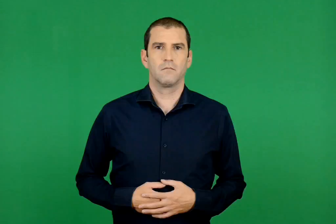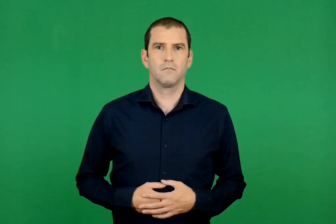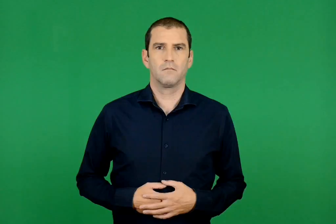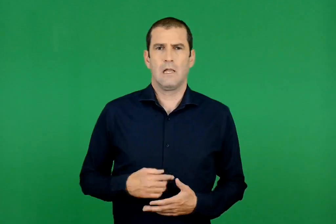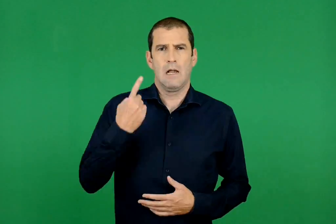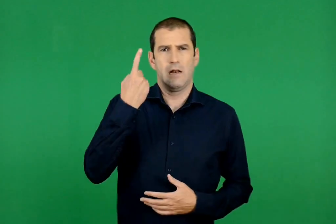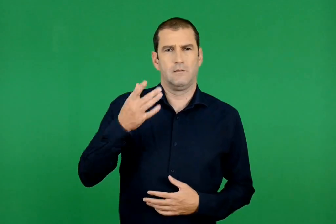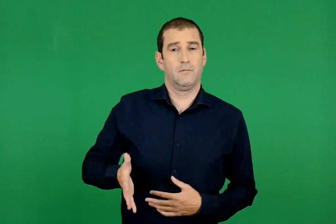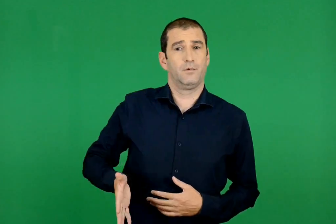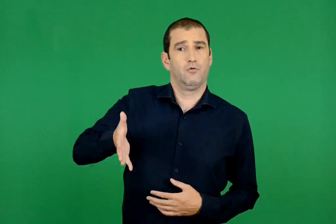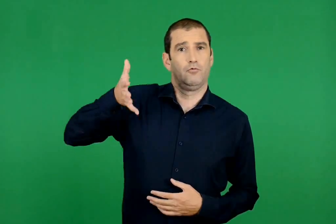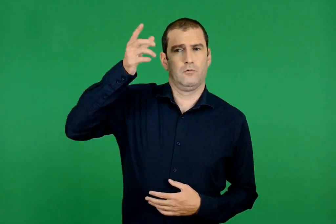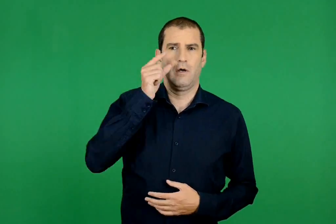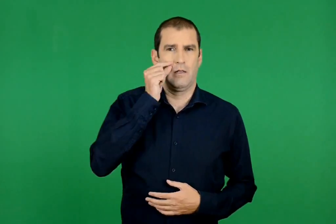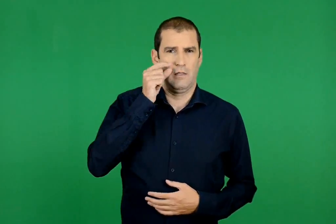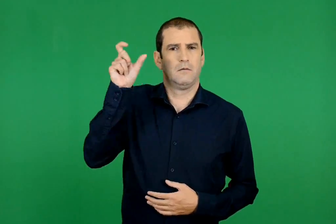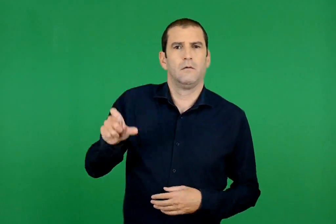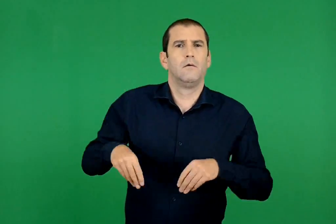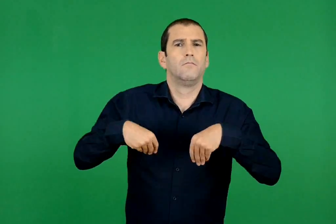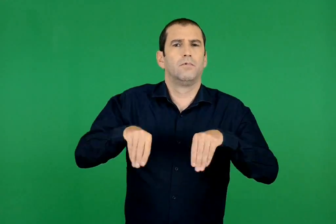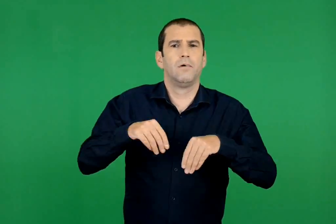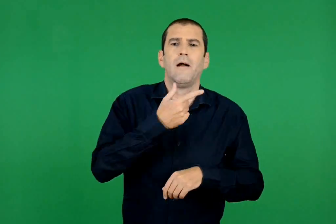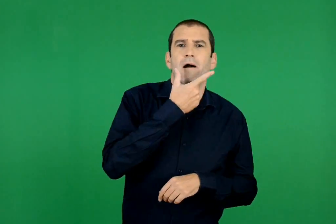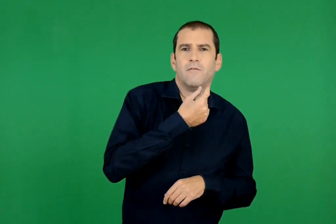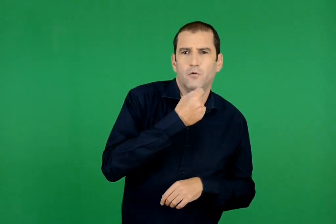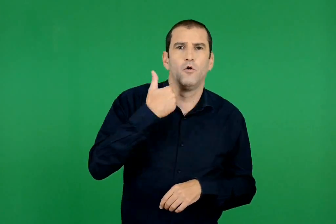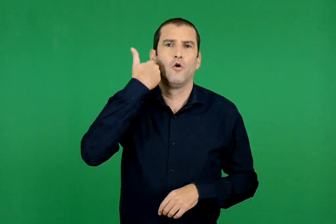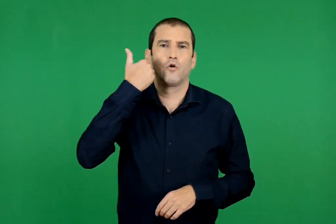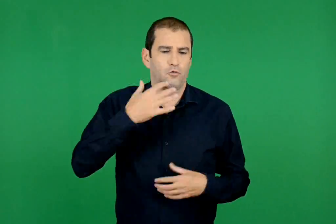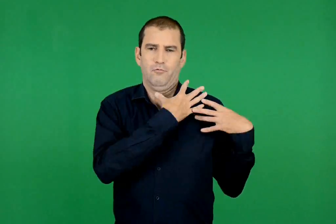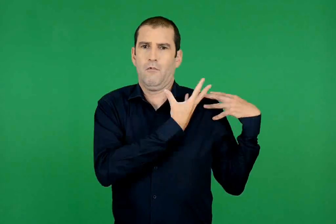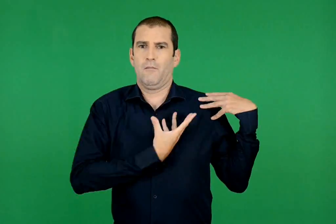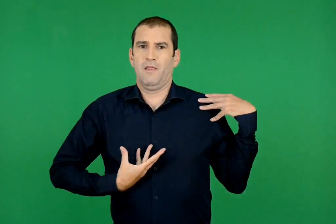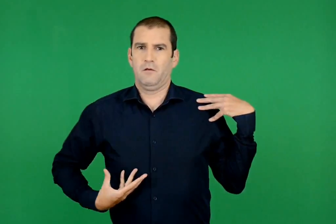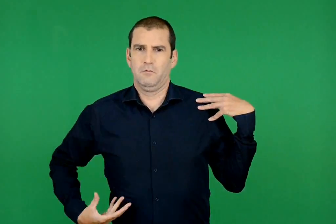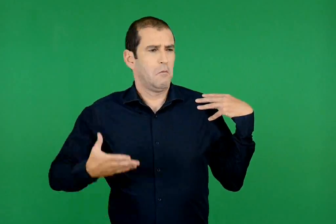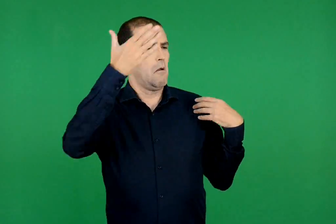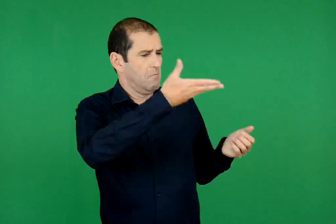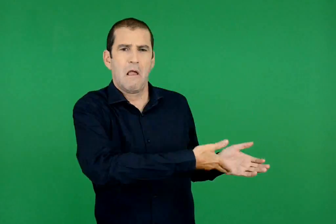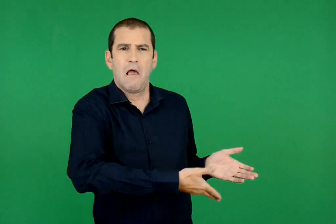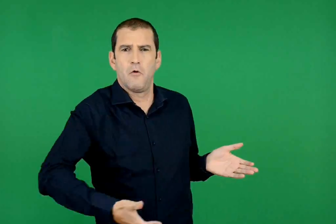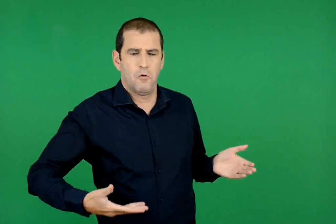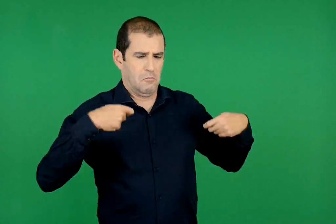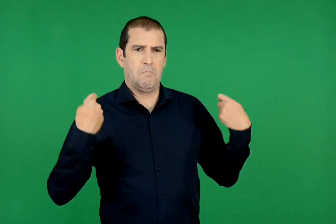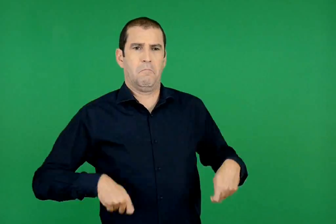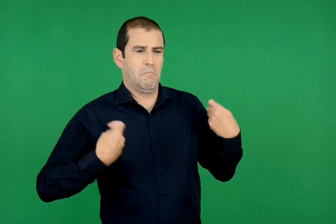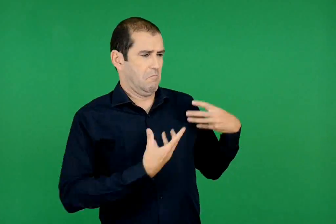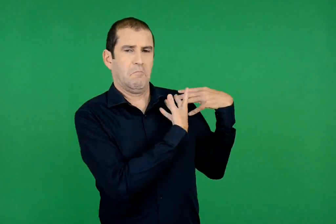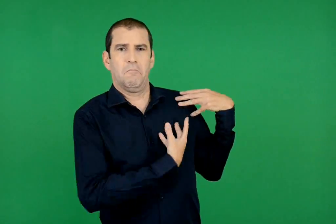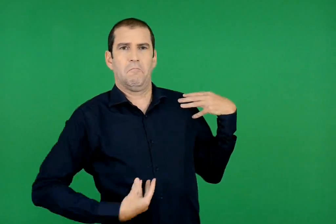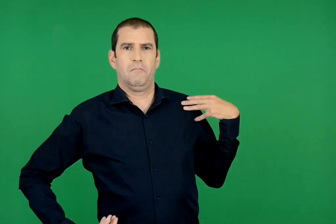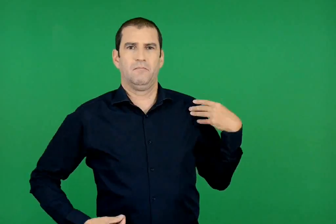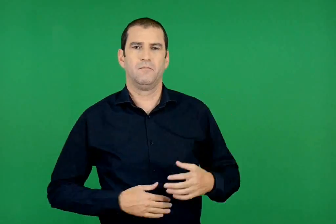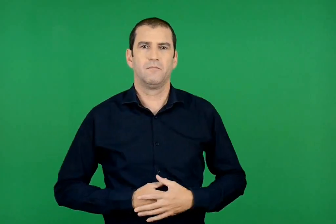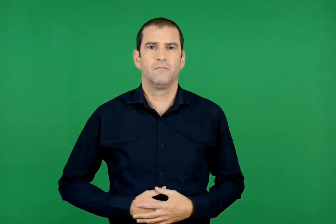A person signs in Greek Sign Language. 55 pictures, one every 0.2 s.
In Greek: εδώ τα αρχοντικά ιμάτια , φώναζε ένας ψηλός άνδρας που πουλούσε λευκούς και πορφυρούς μανδύες
